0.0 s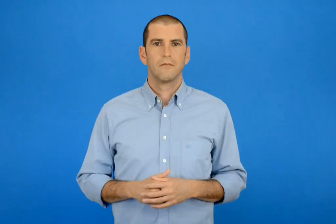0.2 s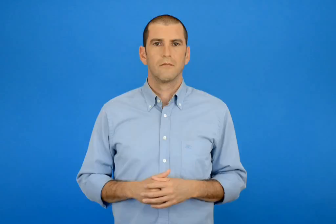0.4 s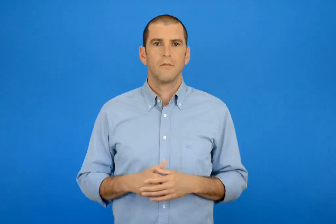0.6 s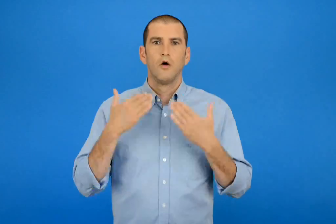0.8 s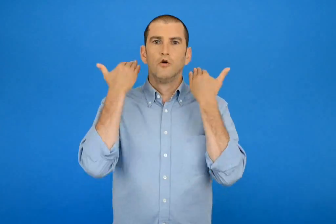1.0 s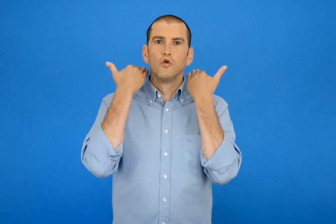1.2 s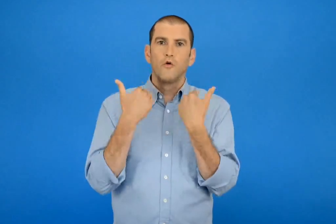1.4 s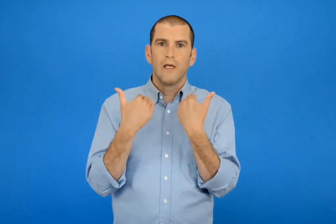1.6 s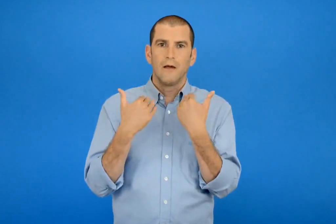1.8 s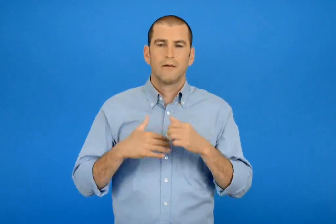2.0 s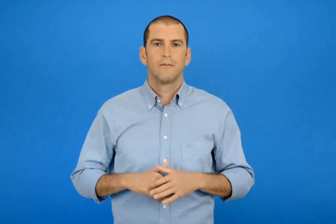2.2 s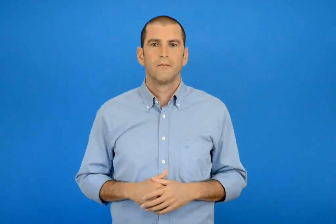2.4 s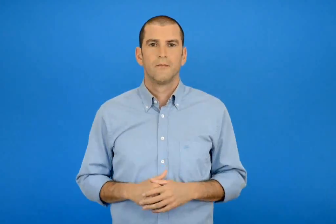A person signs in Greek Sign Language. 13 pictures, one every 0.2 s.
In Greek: σοφία
